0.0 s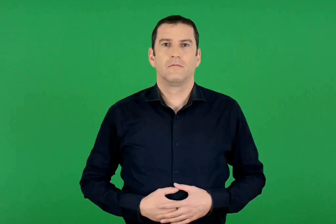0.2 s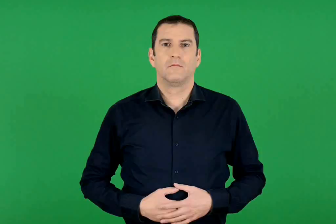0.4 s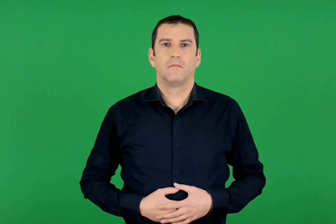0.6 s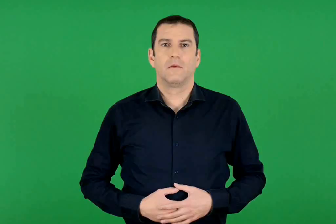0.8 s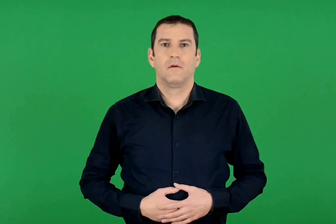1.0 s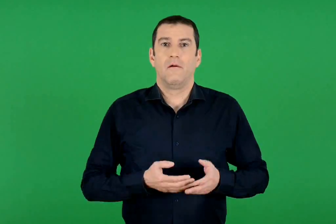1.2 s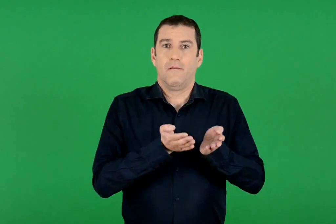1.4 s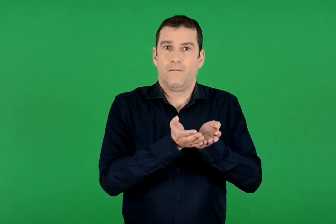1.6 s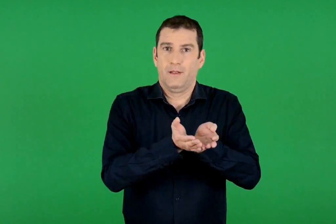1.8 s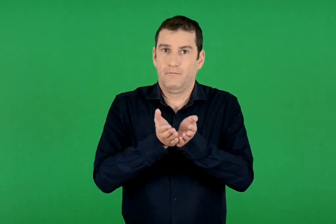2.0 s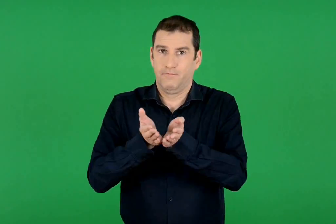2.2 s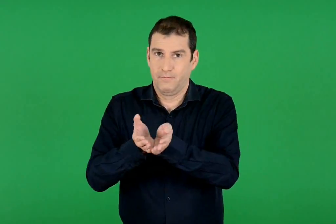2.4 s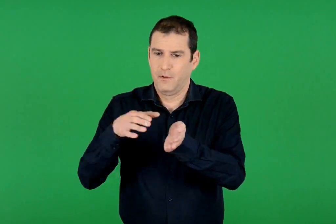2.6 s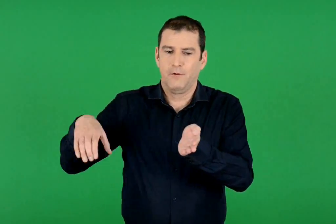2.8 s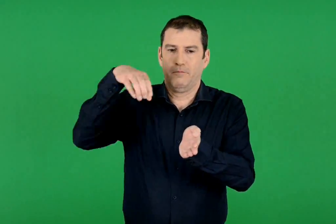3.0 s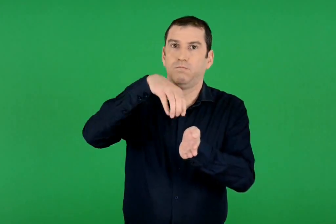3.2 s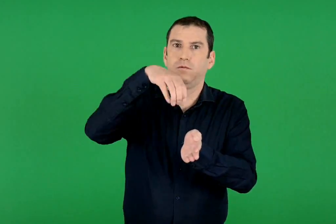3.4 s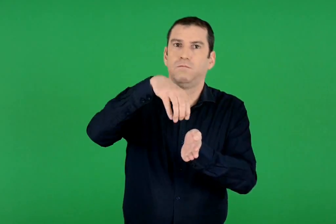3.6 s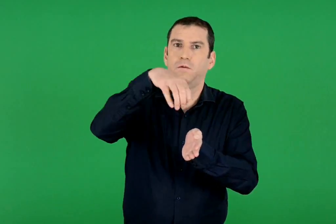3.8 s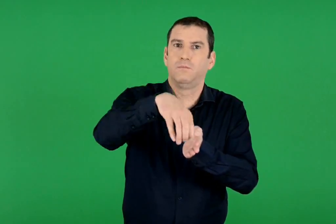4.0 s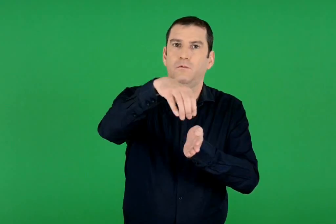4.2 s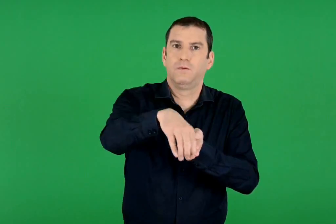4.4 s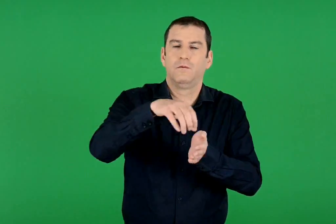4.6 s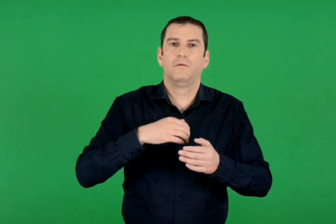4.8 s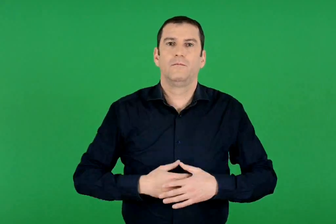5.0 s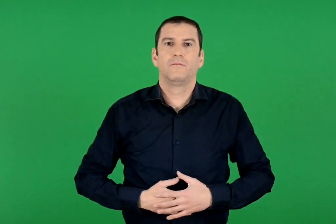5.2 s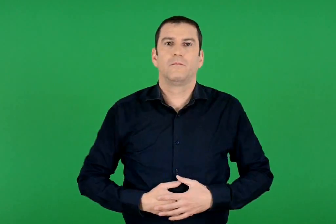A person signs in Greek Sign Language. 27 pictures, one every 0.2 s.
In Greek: φορτηγά πλοία
